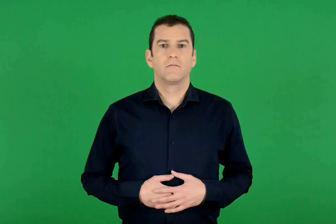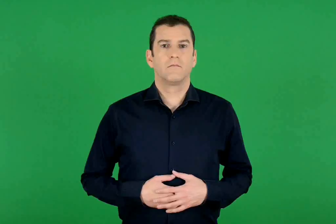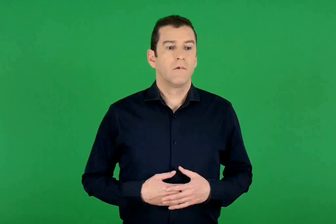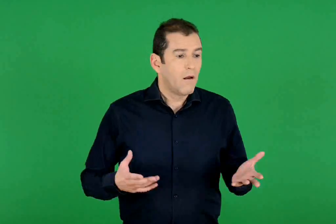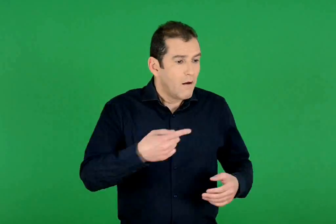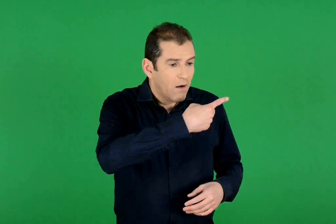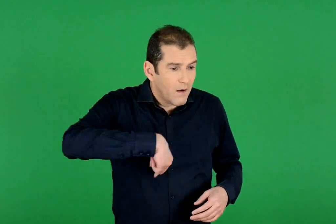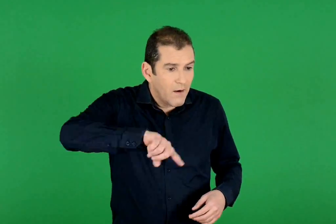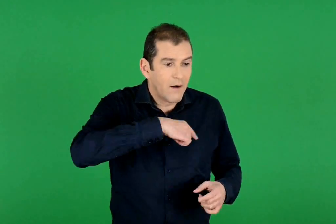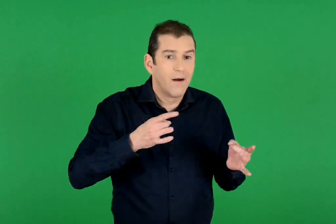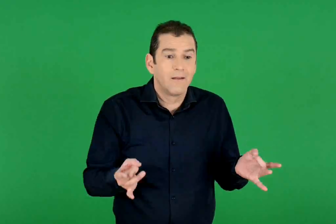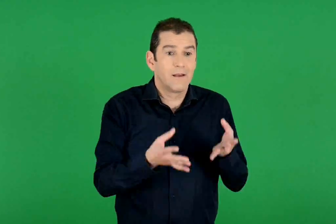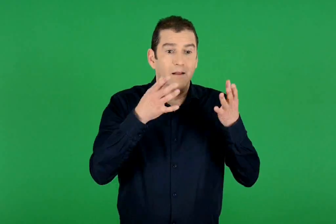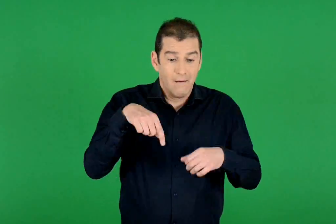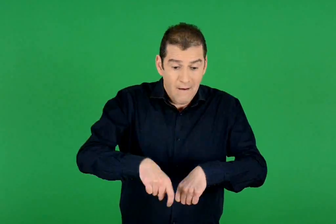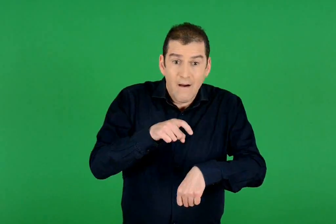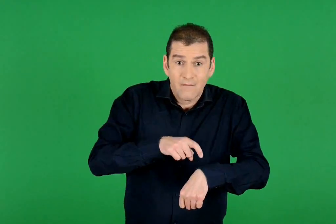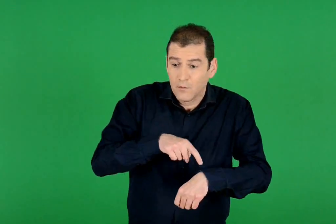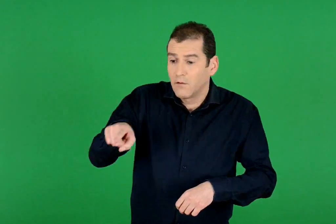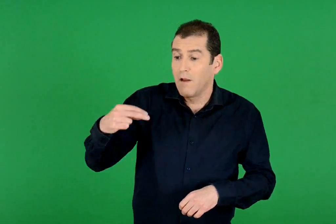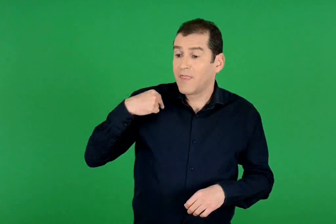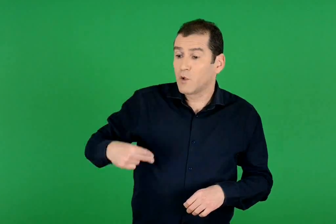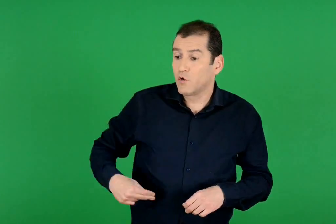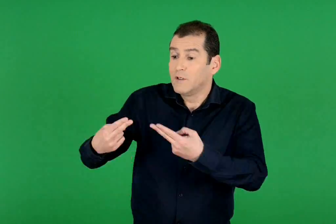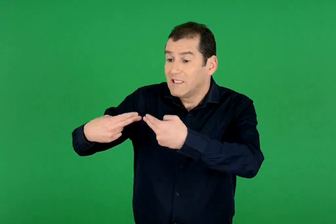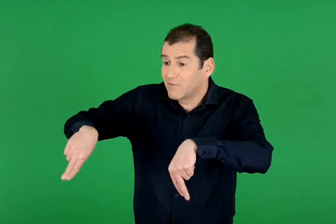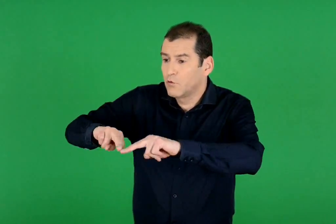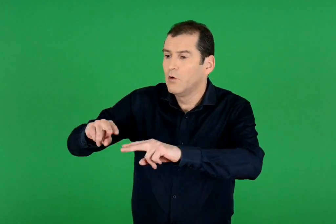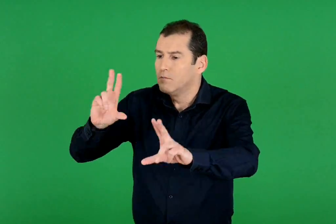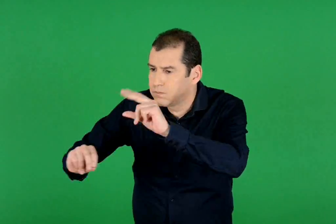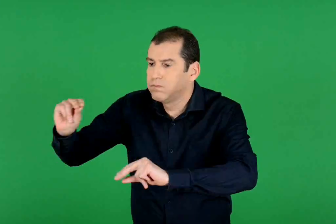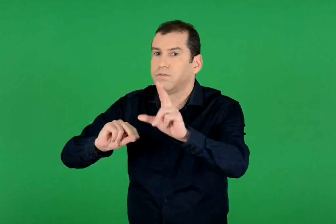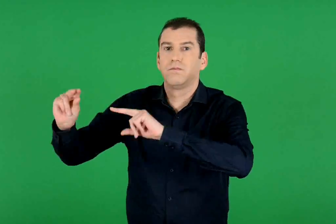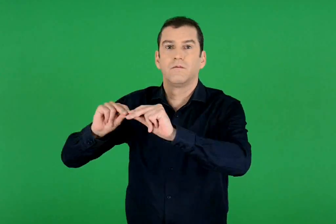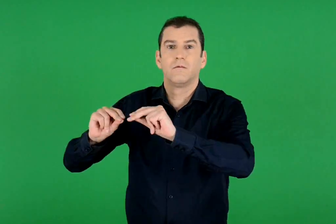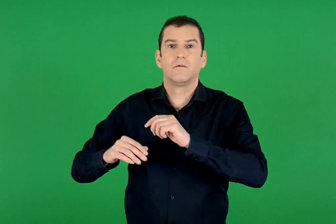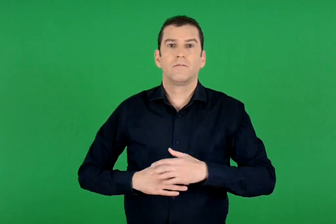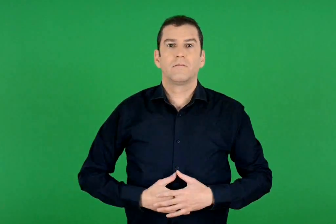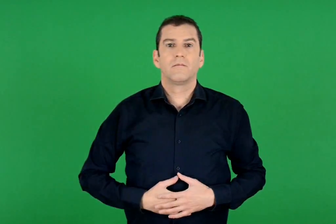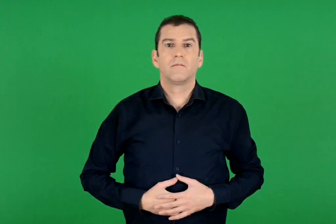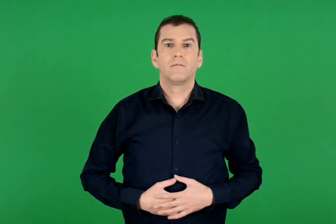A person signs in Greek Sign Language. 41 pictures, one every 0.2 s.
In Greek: είμαστε τυχεροί αυτή την ώρα το δημοτικό συμβούλιο συνεδριάζει
